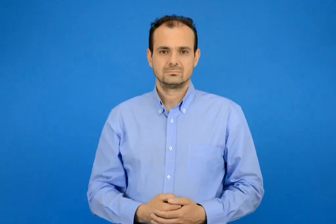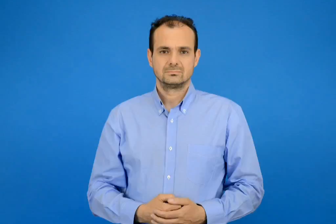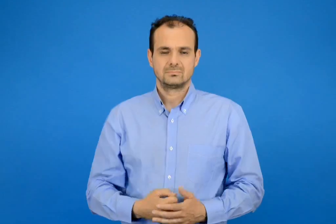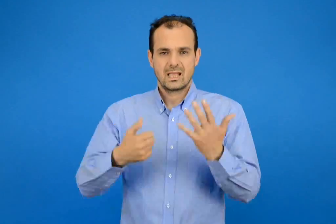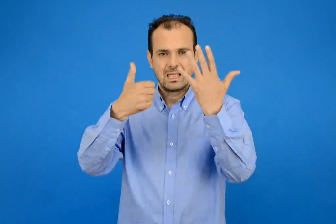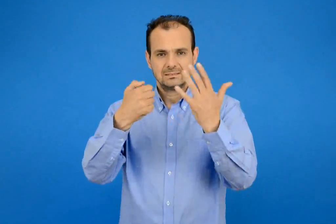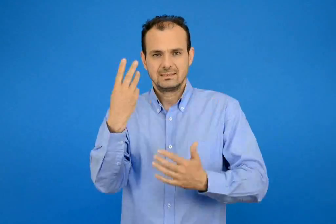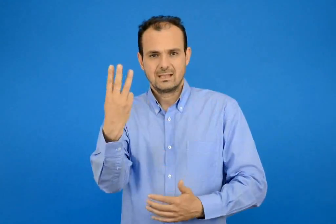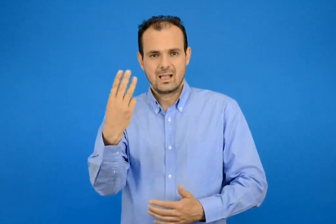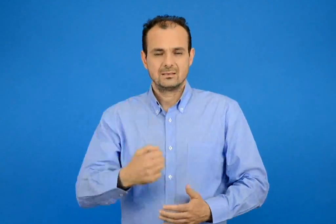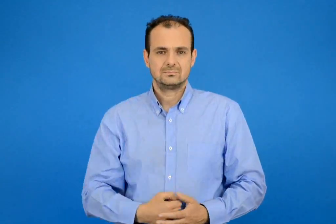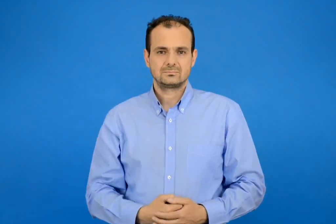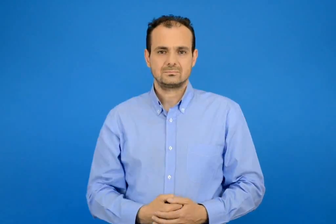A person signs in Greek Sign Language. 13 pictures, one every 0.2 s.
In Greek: εξήντα τρία
